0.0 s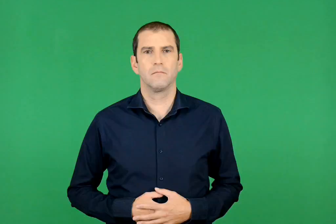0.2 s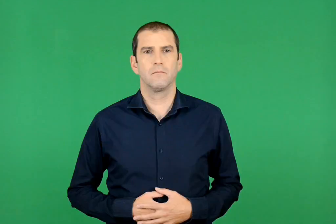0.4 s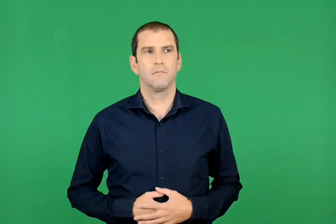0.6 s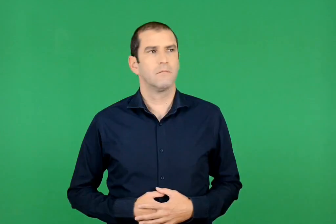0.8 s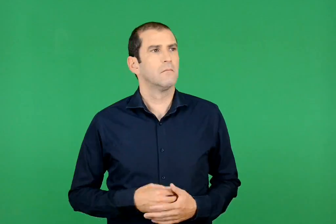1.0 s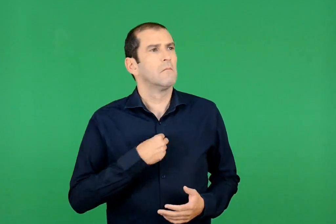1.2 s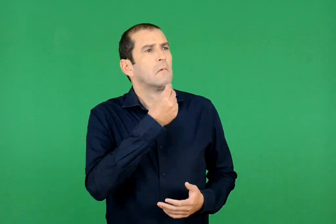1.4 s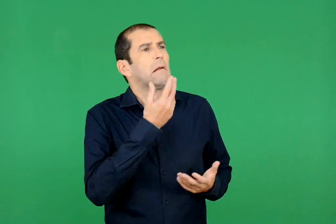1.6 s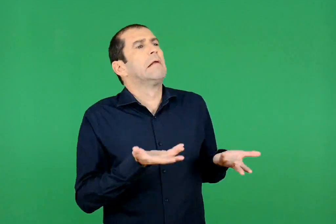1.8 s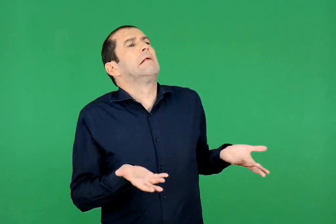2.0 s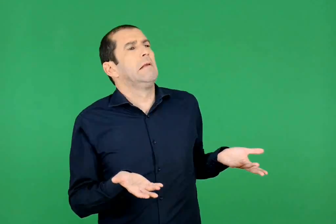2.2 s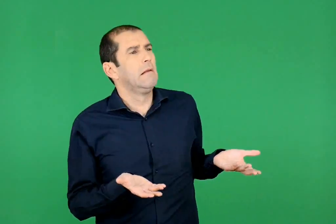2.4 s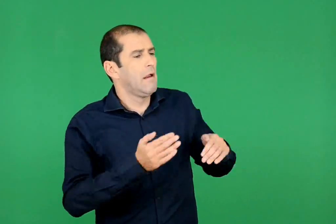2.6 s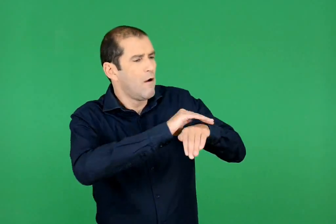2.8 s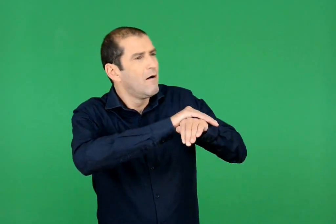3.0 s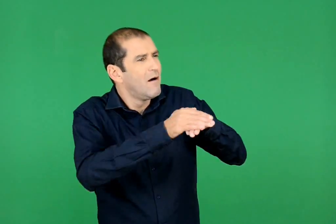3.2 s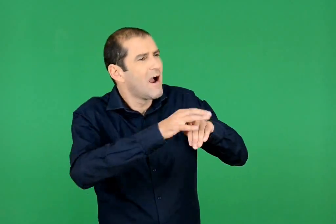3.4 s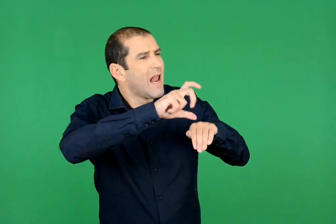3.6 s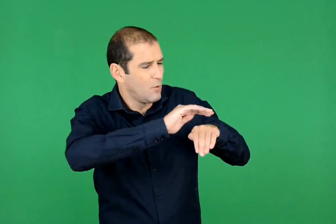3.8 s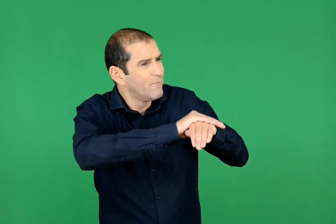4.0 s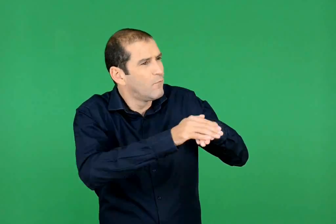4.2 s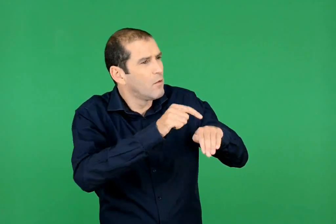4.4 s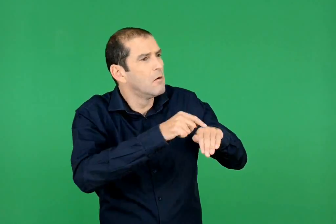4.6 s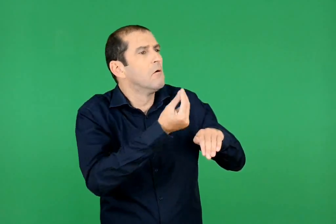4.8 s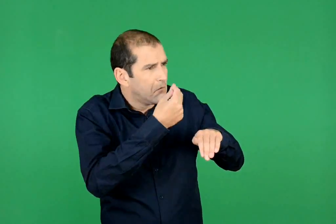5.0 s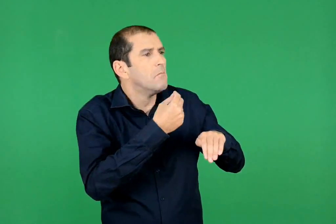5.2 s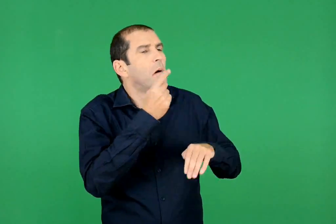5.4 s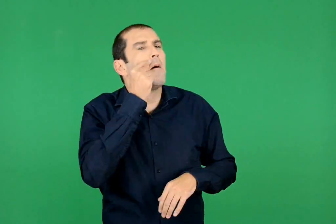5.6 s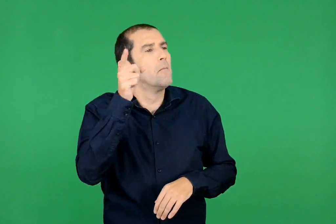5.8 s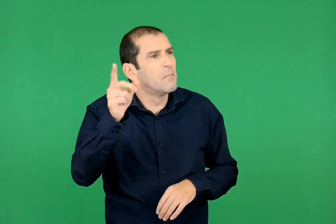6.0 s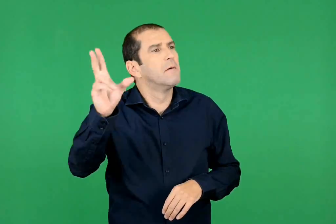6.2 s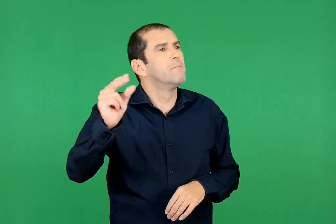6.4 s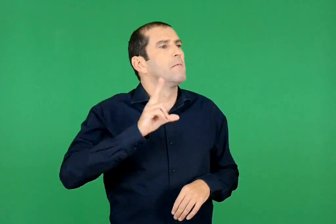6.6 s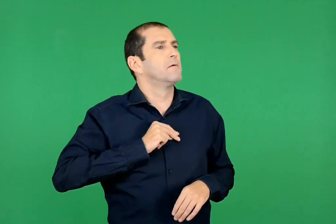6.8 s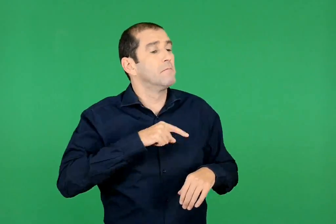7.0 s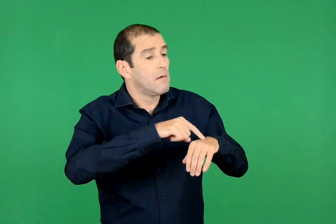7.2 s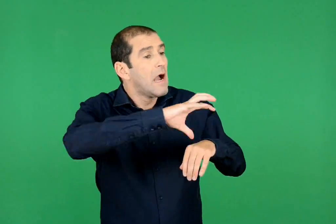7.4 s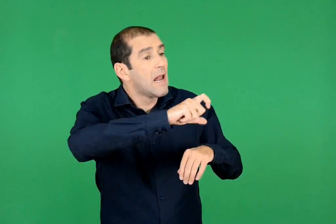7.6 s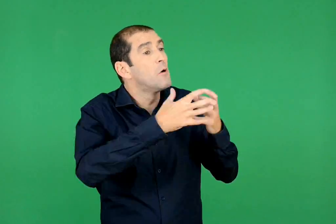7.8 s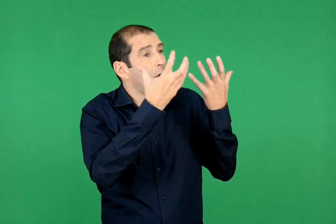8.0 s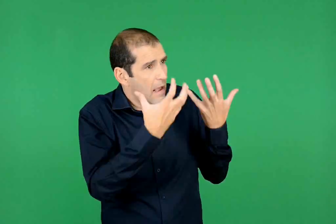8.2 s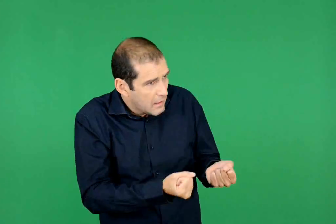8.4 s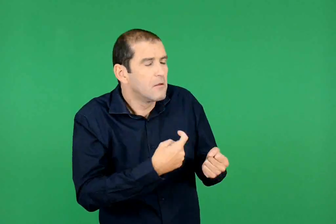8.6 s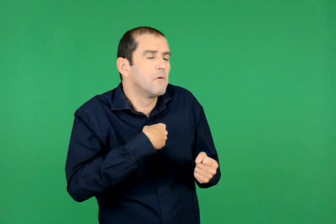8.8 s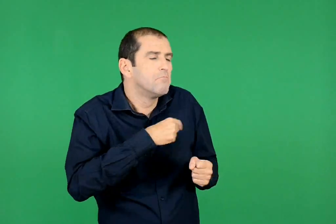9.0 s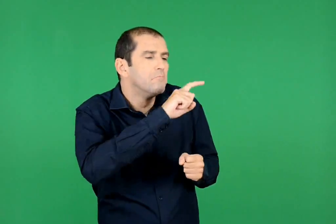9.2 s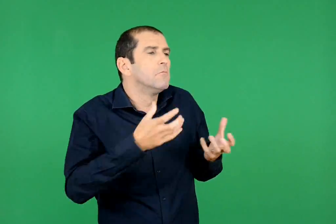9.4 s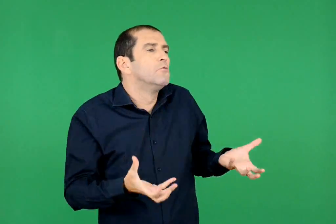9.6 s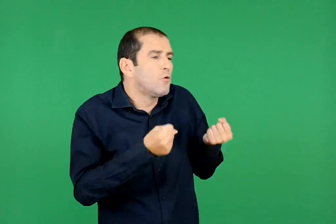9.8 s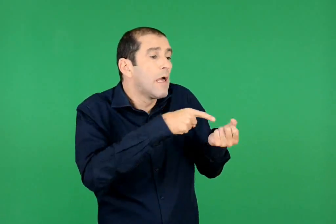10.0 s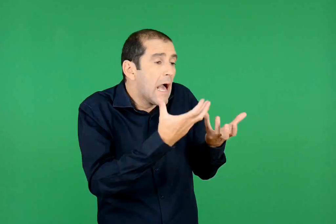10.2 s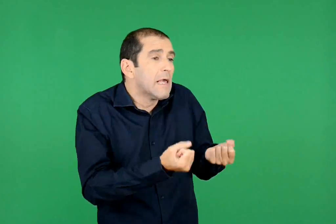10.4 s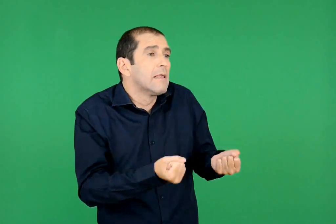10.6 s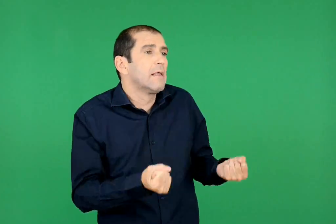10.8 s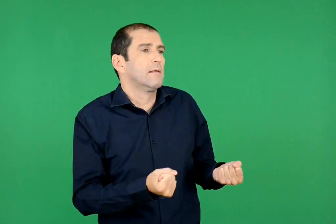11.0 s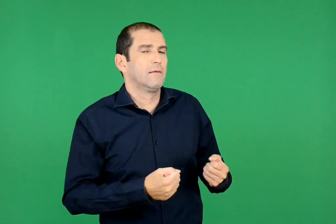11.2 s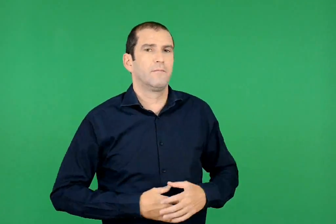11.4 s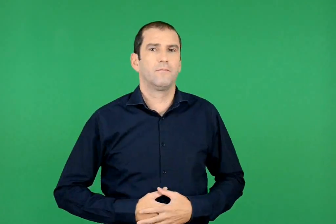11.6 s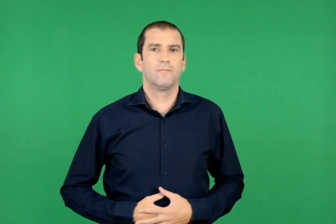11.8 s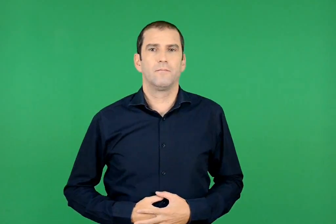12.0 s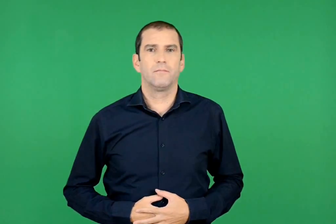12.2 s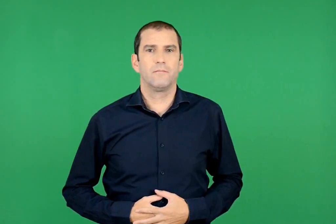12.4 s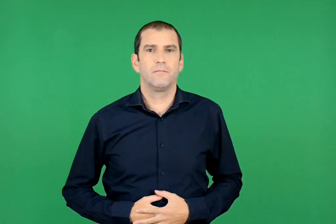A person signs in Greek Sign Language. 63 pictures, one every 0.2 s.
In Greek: τι να φάω ; φλούδια από λεμόνια ο πατέρας τρώει το ίδιο. από τα λεμόνια θα σωθούμε , όσο βρίσκονται κι αυτά
